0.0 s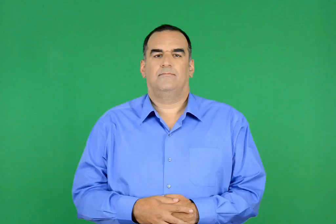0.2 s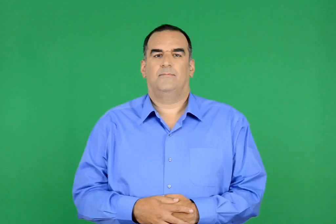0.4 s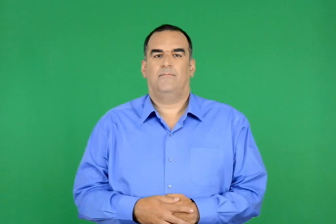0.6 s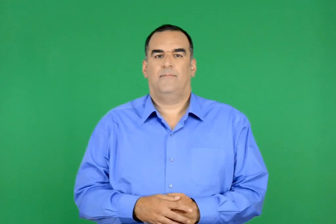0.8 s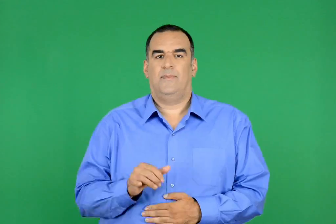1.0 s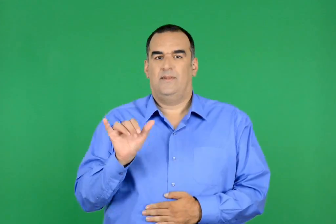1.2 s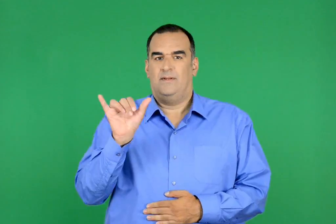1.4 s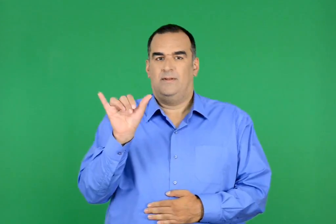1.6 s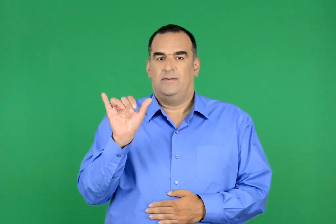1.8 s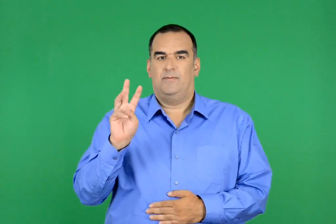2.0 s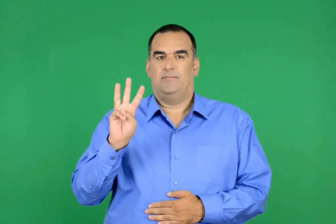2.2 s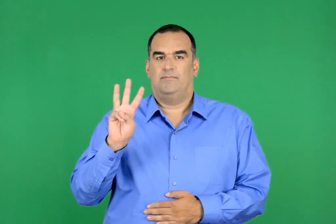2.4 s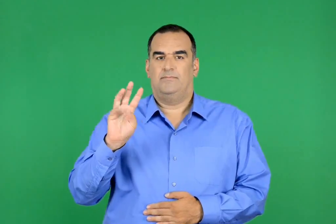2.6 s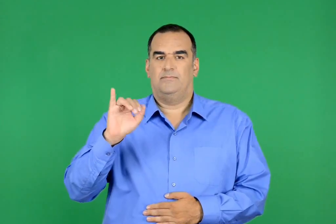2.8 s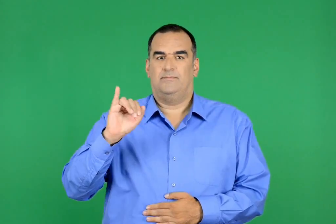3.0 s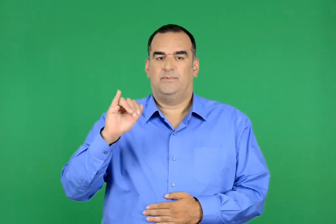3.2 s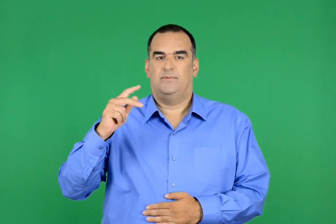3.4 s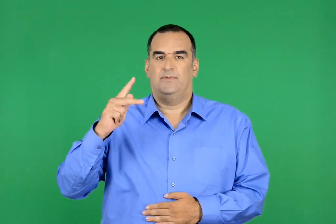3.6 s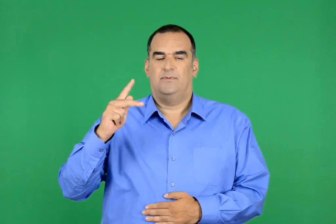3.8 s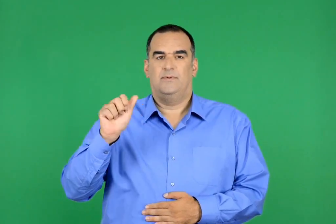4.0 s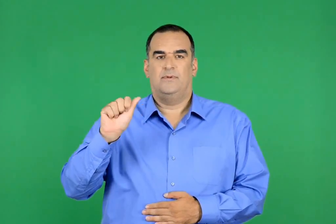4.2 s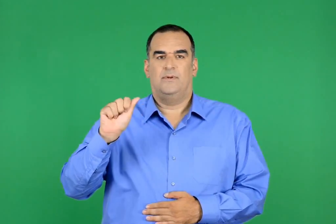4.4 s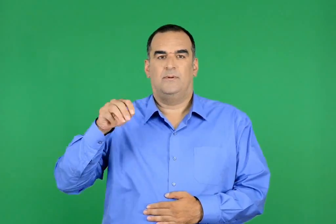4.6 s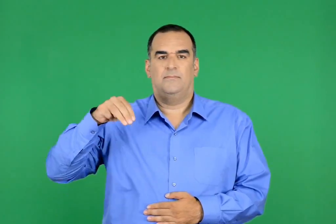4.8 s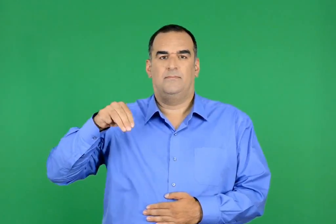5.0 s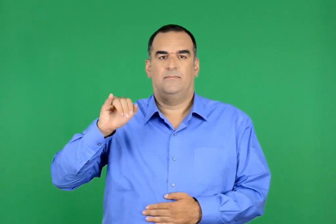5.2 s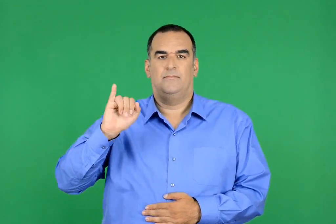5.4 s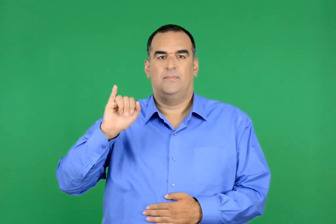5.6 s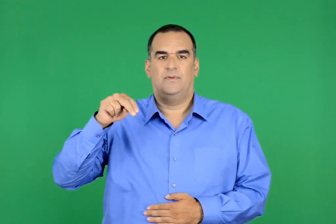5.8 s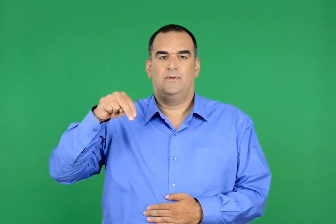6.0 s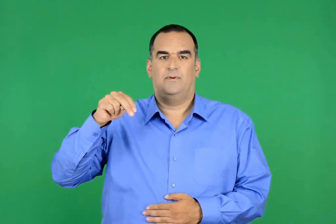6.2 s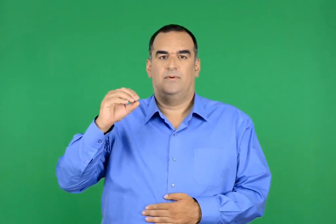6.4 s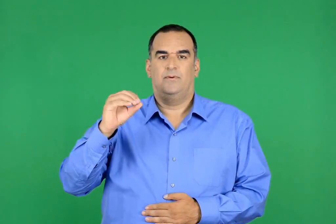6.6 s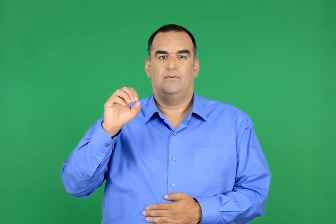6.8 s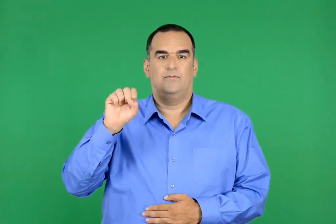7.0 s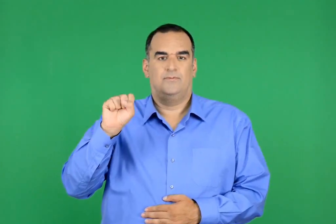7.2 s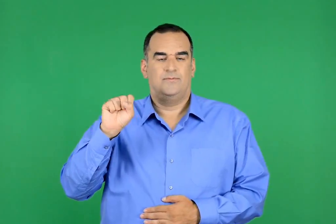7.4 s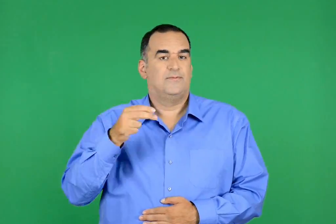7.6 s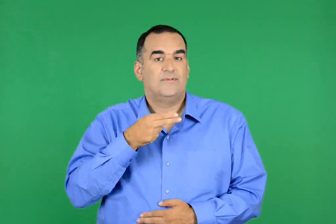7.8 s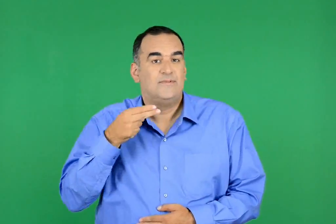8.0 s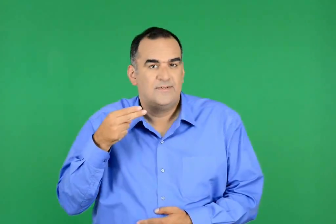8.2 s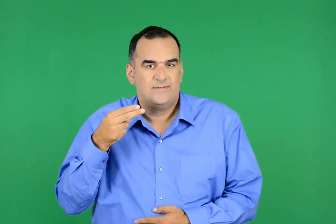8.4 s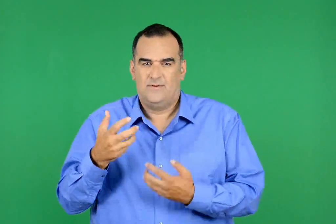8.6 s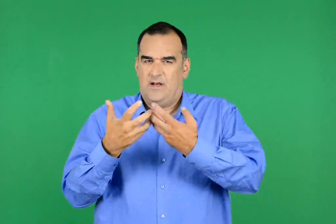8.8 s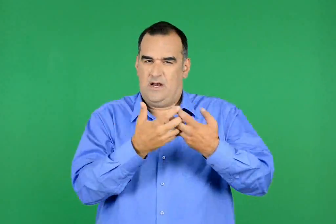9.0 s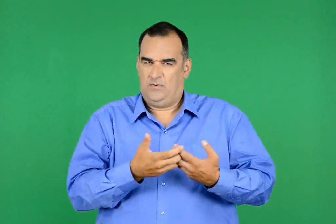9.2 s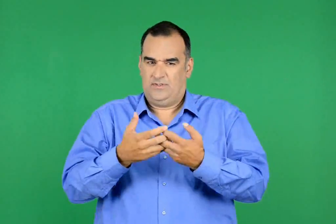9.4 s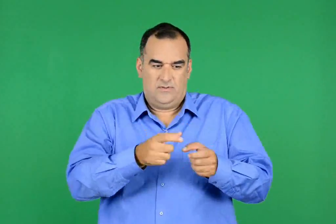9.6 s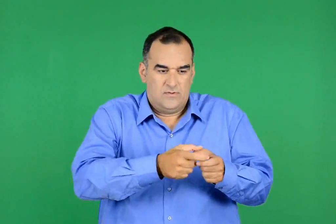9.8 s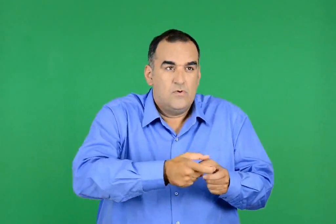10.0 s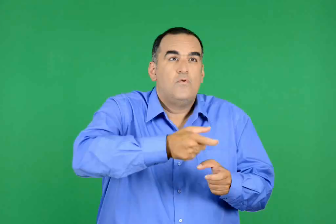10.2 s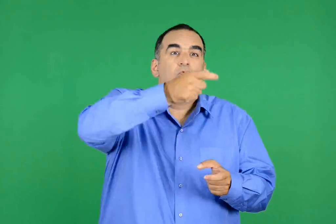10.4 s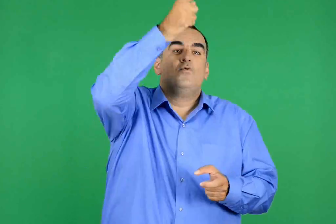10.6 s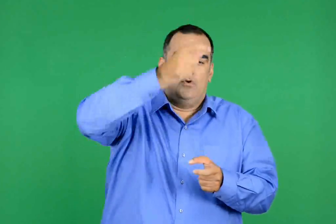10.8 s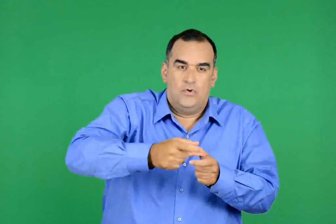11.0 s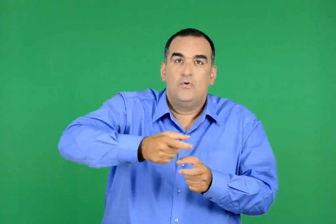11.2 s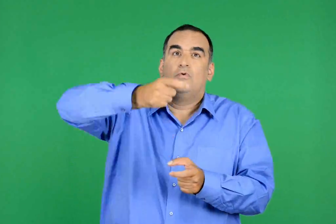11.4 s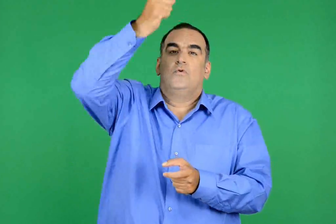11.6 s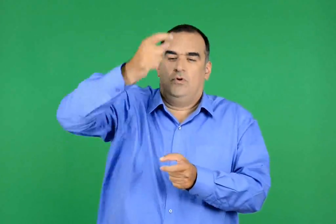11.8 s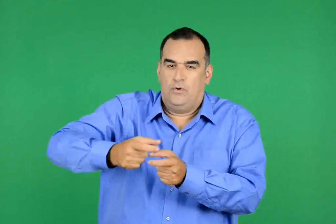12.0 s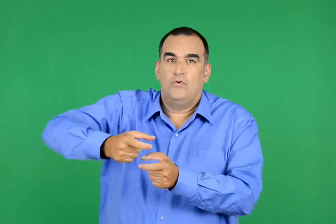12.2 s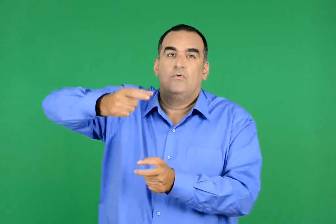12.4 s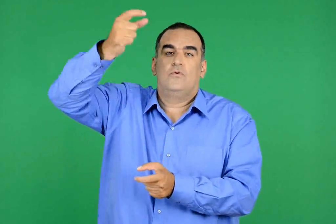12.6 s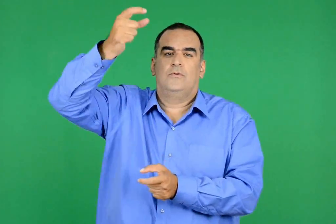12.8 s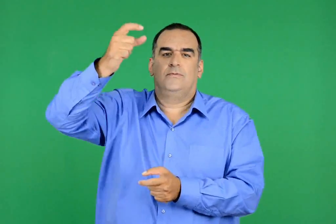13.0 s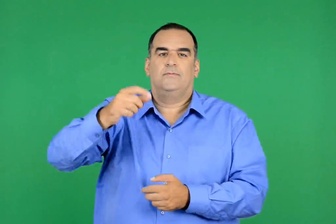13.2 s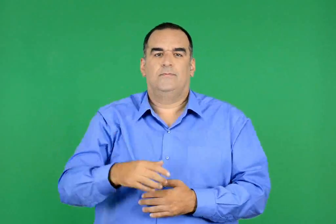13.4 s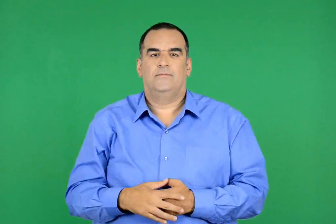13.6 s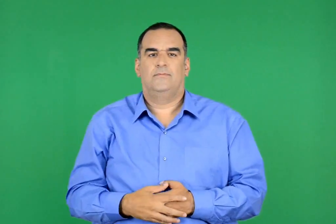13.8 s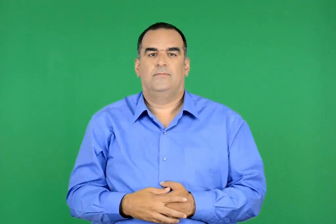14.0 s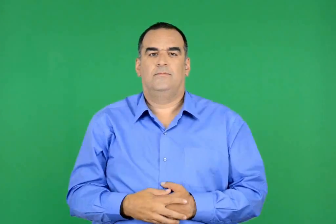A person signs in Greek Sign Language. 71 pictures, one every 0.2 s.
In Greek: υψικάμινος εργοστάσιο με μεγάλου ύψους καμίνια
